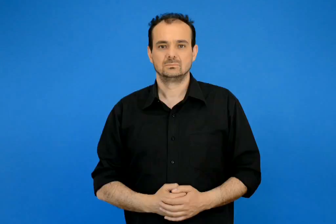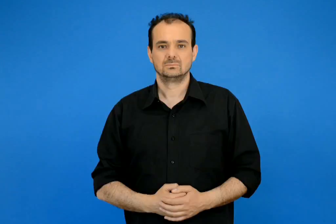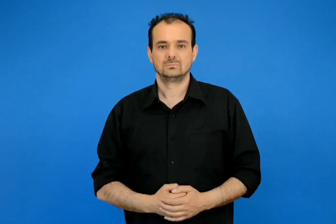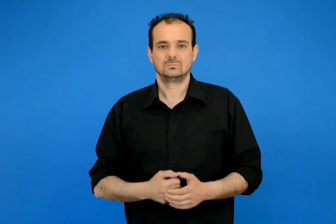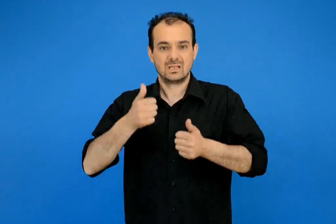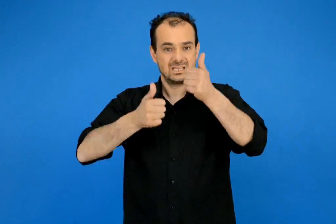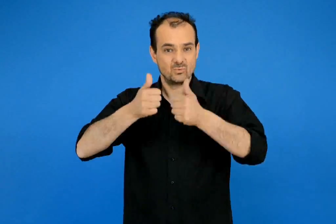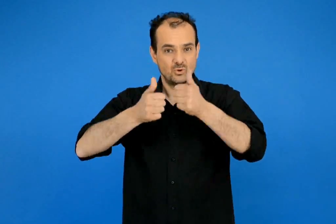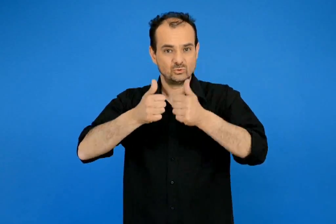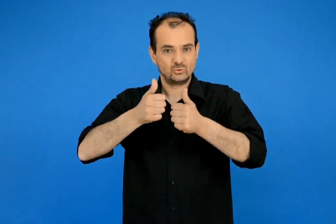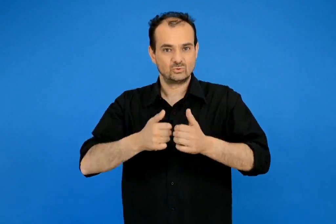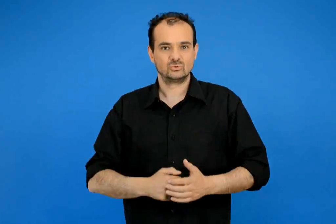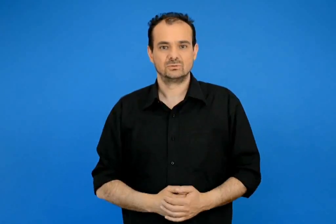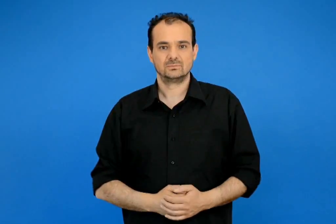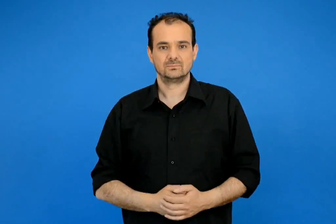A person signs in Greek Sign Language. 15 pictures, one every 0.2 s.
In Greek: ιούνιος
